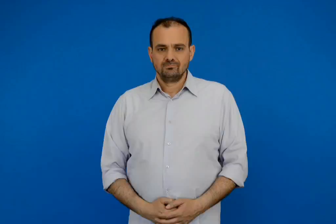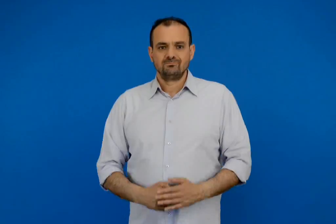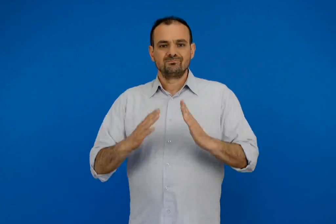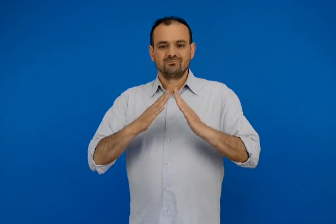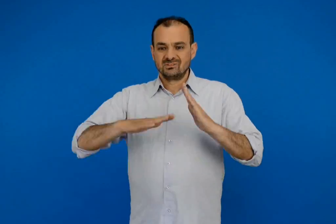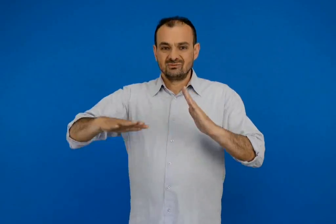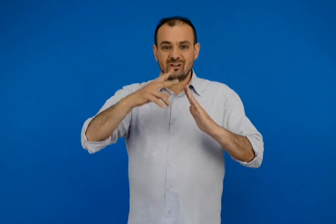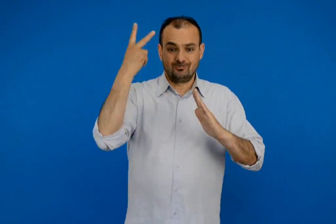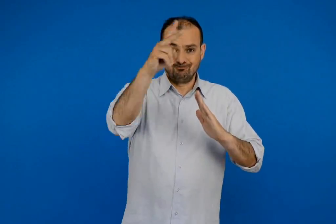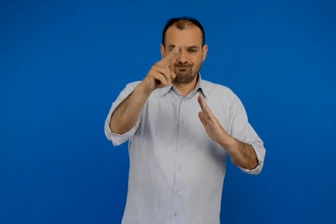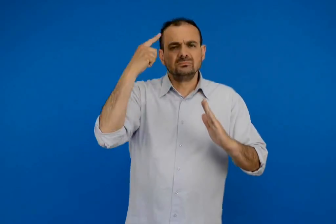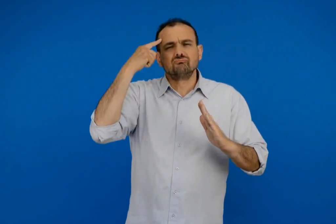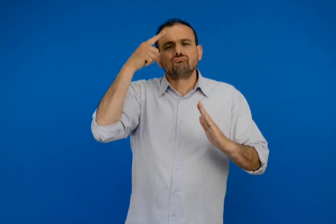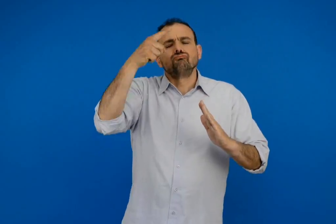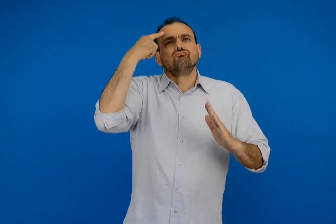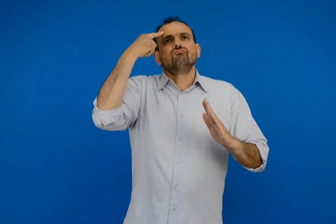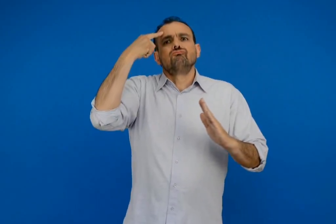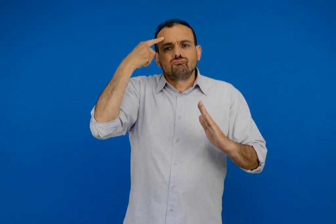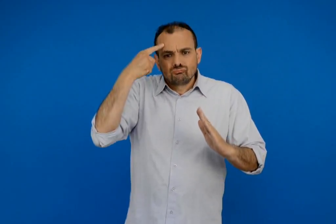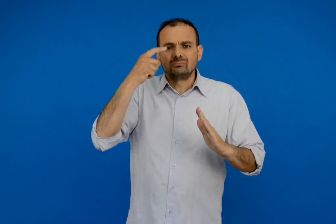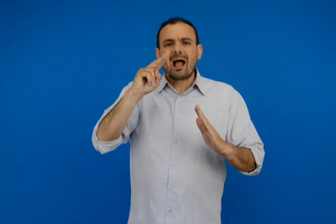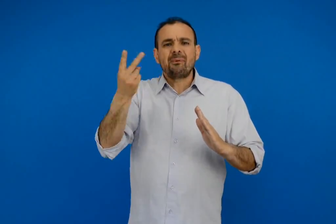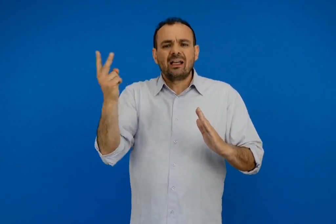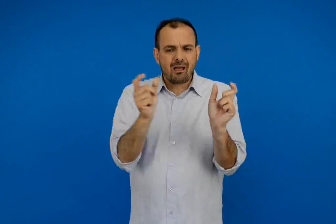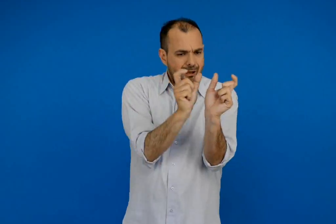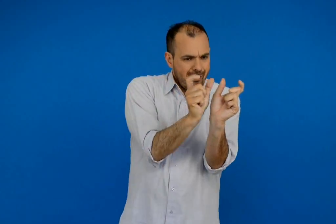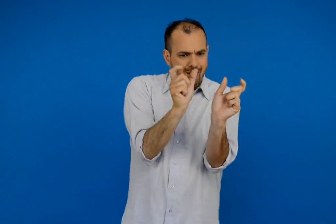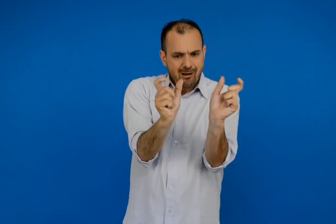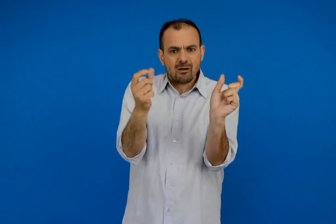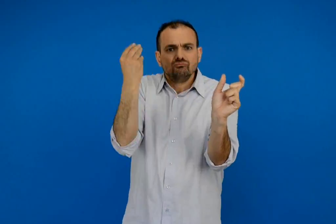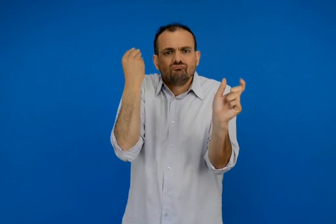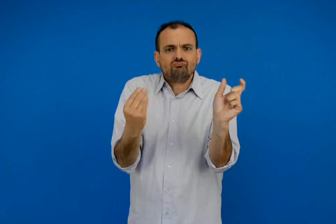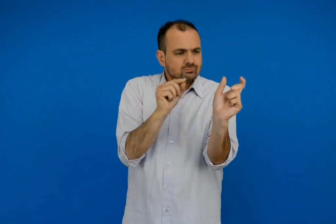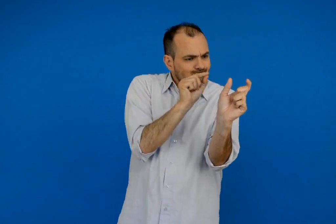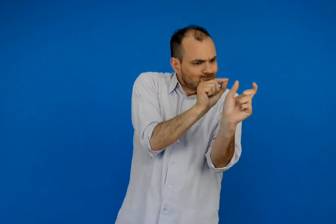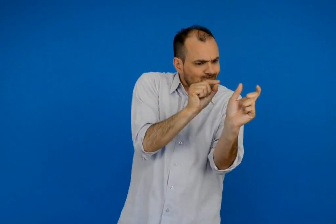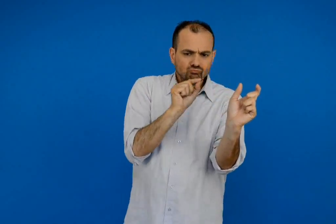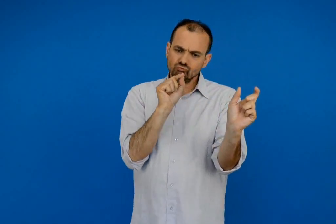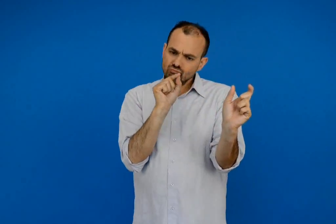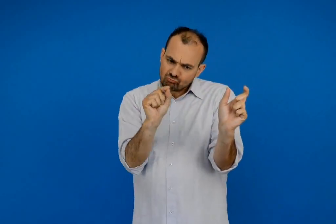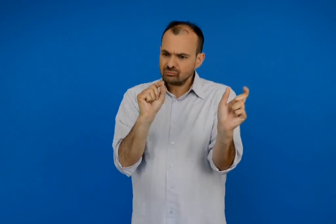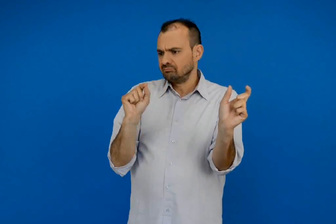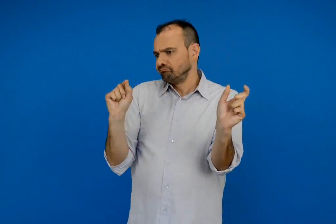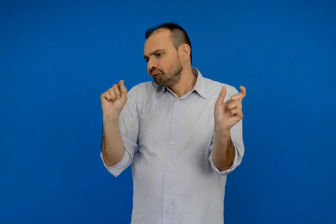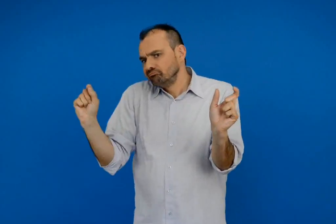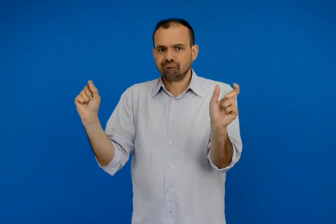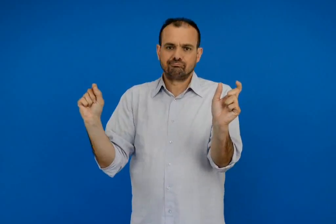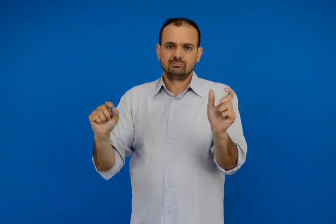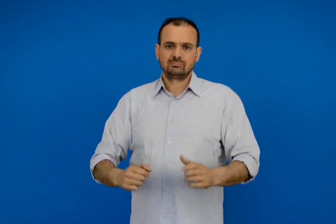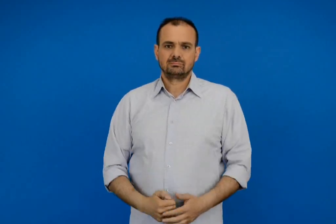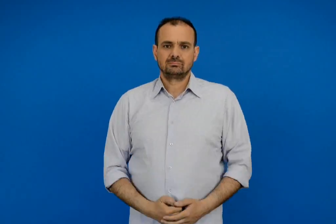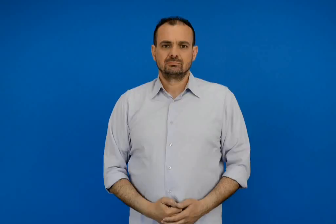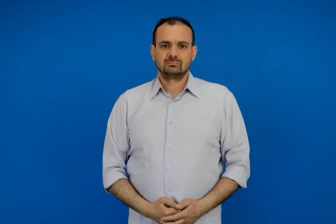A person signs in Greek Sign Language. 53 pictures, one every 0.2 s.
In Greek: υπογράμμισε τα επίθετα που περιγράφουν καλυτέρα κατά τη γνώμη σου τη συνοικία σου
